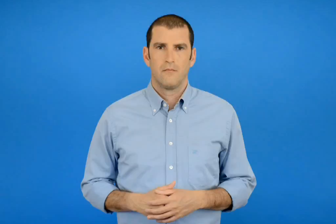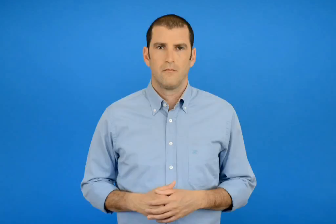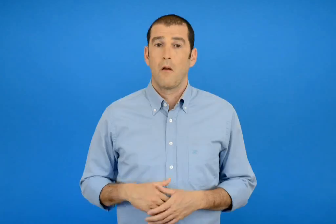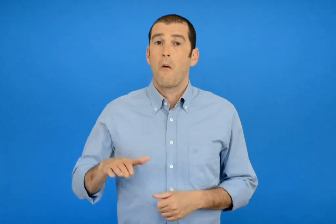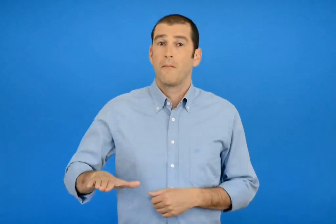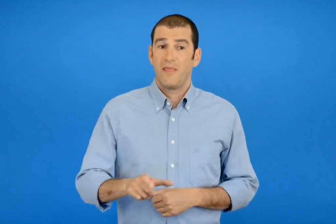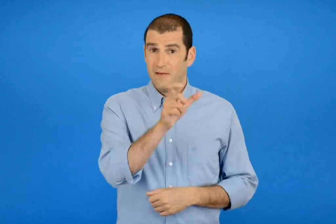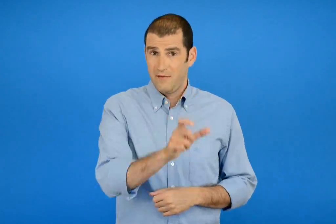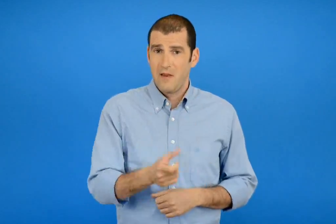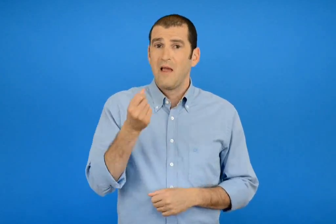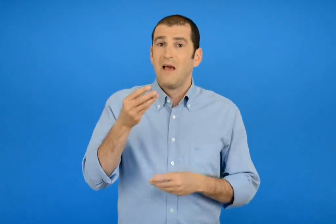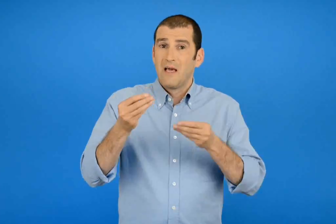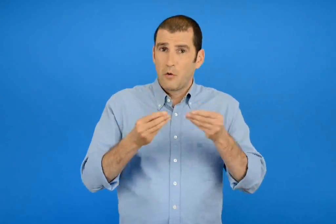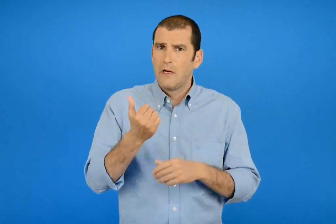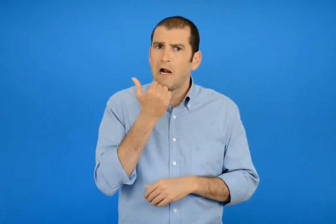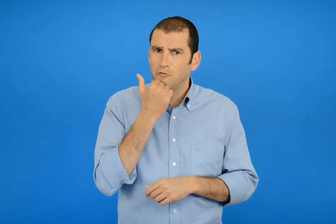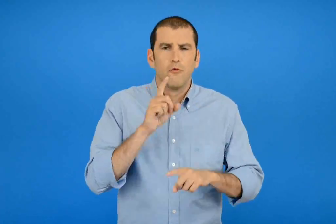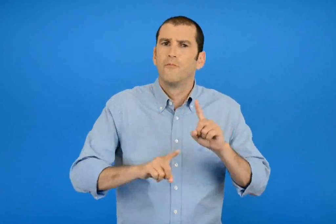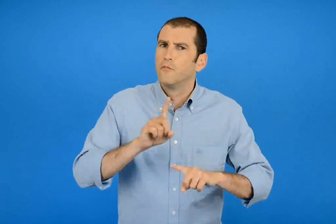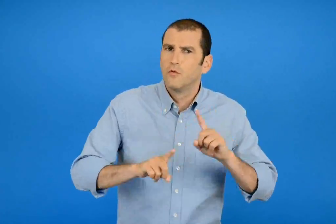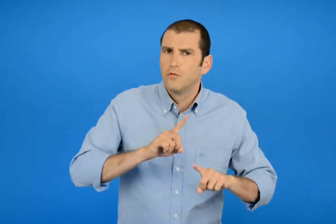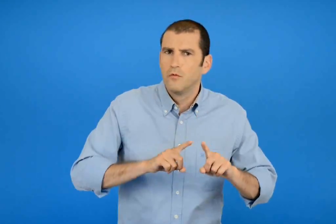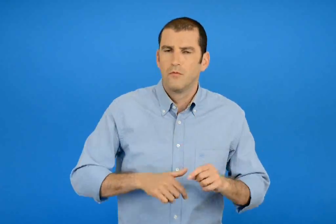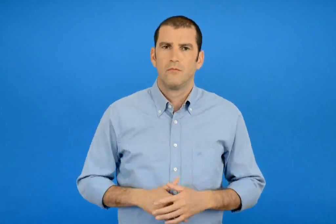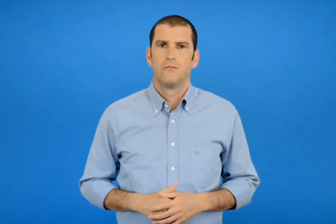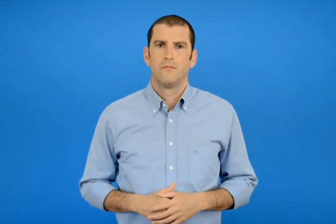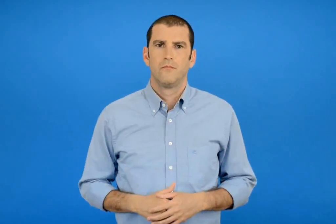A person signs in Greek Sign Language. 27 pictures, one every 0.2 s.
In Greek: ποιό παιδί υπολόγισε λάθος ;
